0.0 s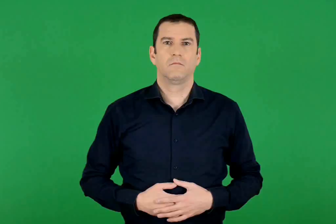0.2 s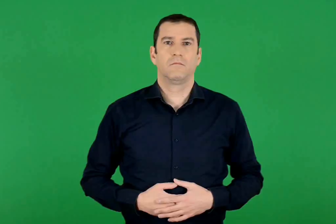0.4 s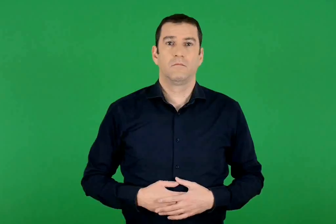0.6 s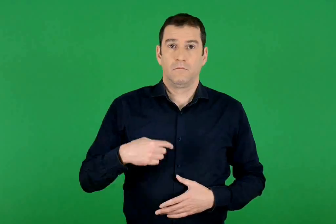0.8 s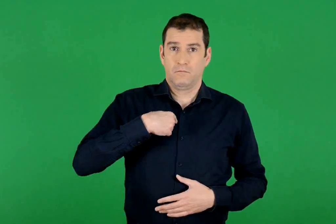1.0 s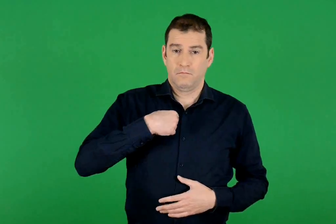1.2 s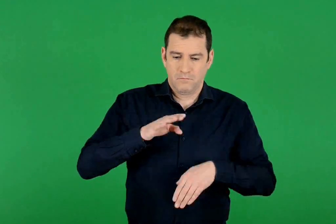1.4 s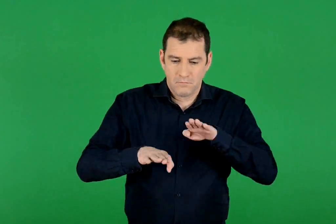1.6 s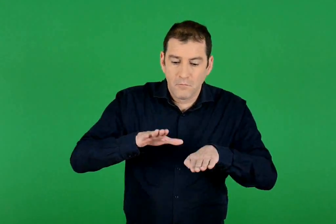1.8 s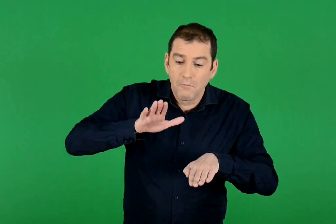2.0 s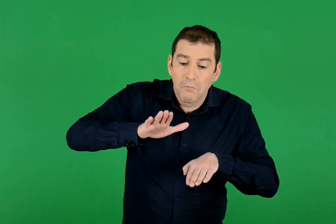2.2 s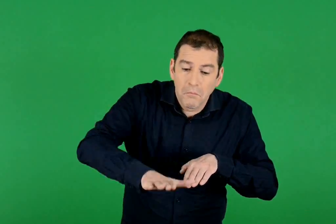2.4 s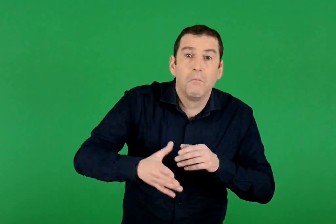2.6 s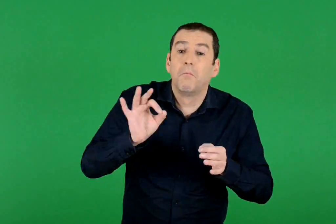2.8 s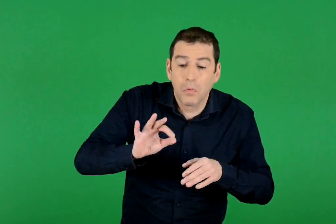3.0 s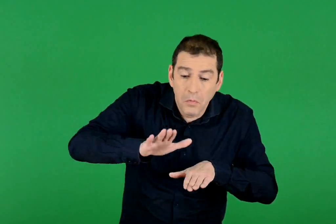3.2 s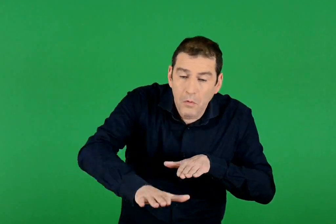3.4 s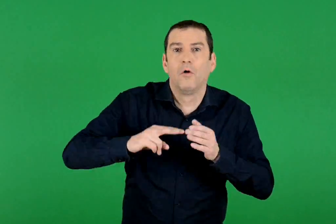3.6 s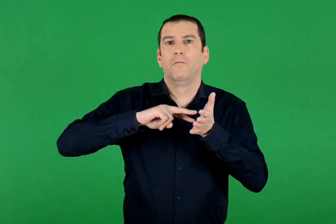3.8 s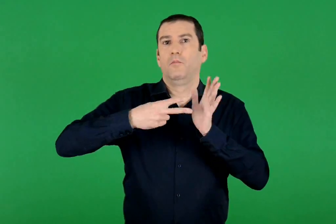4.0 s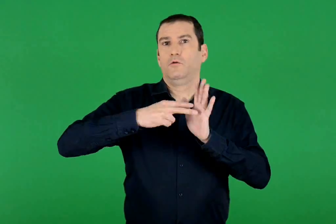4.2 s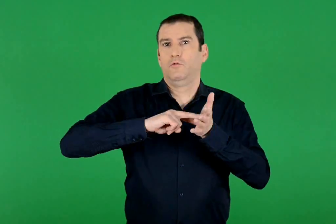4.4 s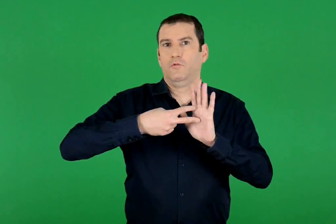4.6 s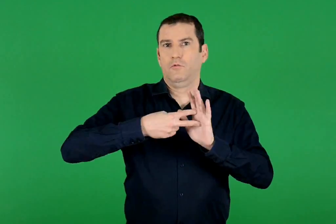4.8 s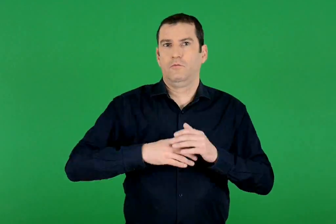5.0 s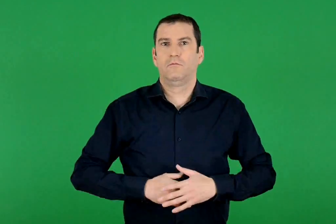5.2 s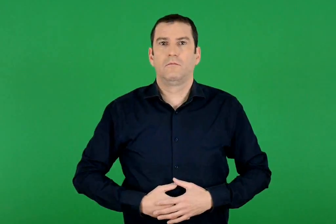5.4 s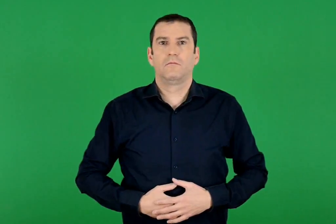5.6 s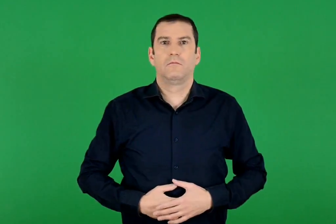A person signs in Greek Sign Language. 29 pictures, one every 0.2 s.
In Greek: προσέχω πού πατώ
